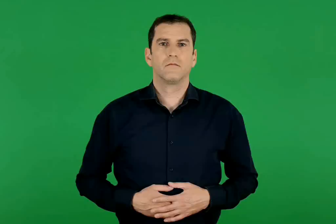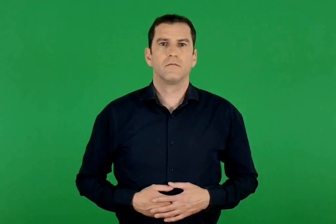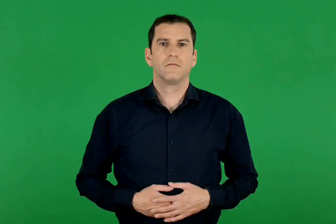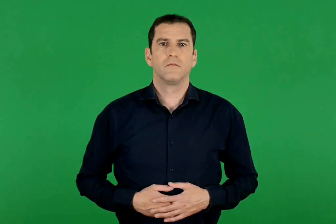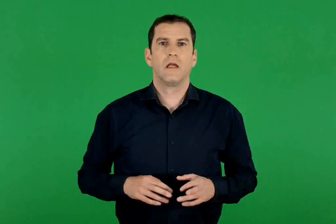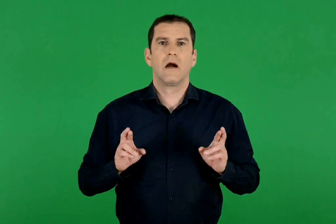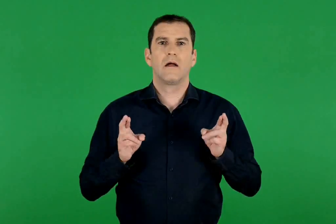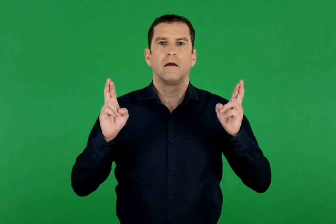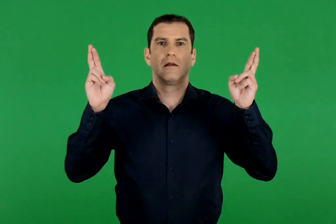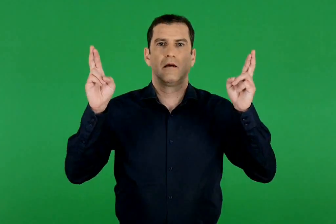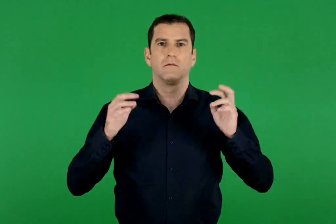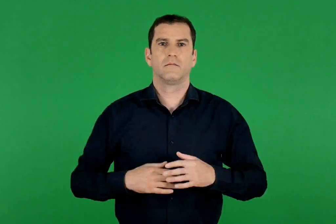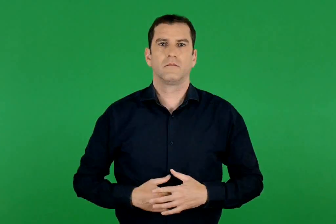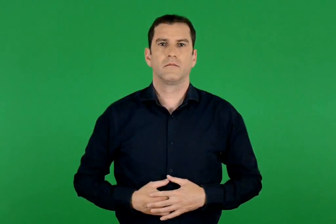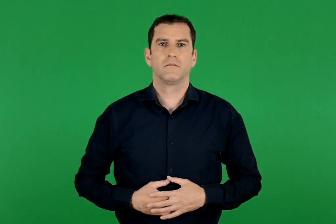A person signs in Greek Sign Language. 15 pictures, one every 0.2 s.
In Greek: ενέργεια
